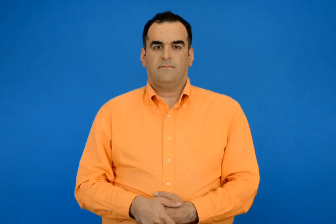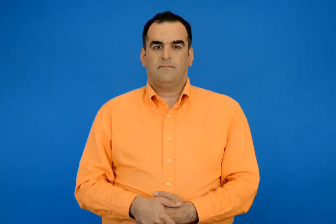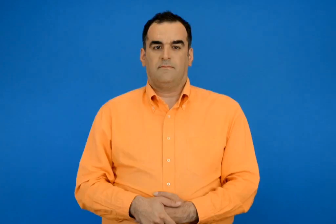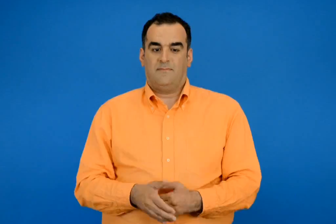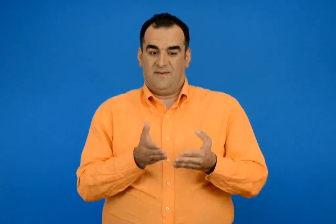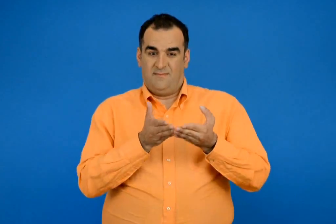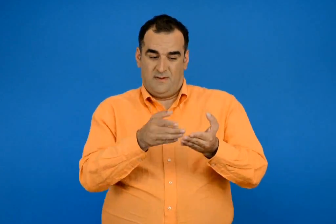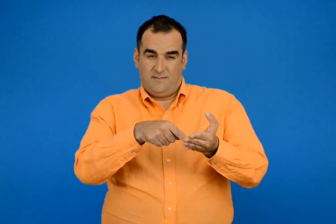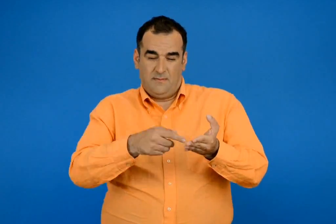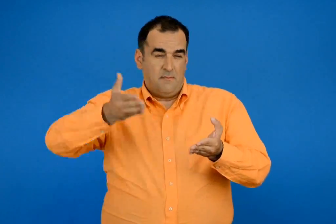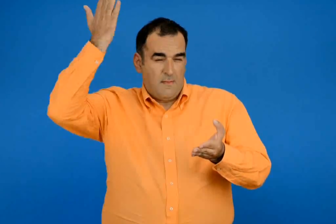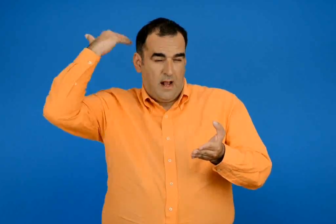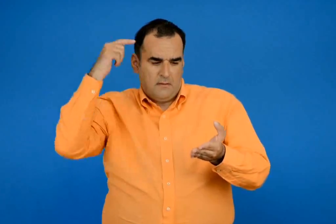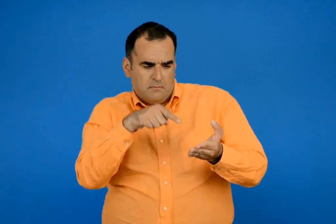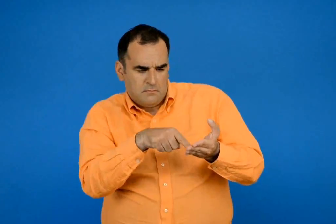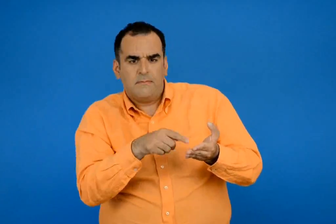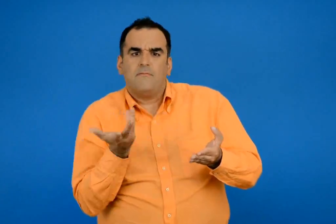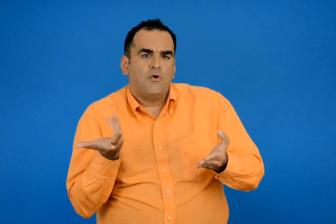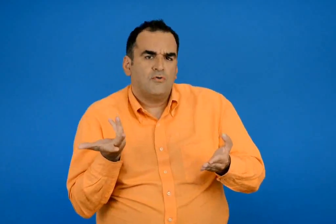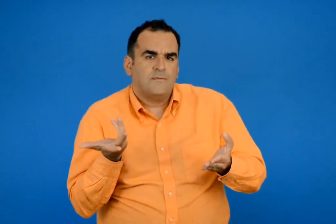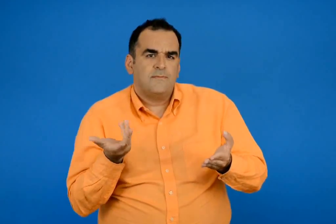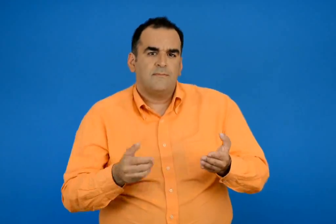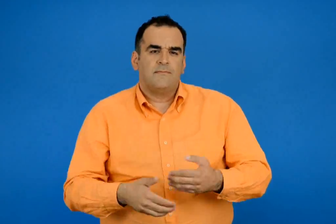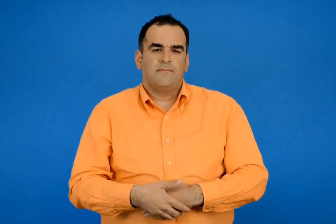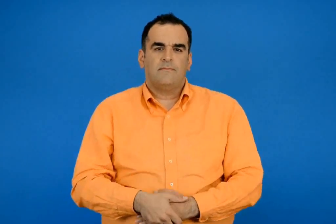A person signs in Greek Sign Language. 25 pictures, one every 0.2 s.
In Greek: πως ήταν τα πλοία παλιά ;
